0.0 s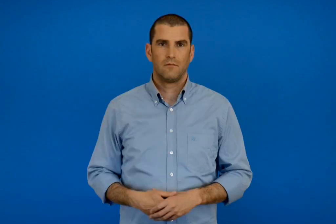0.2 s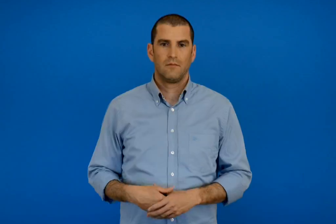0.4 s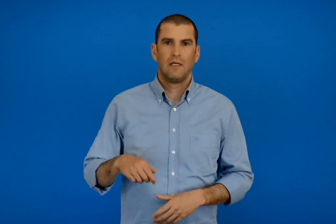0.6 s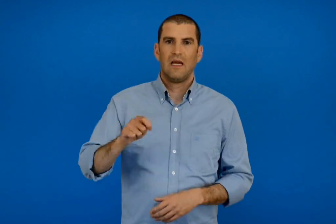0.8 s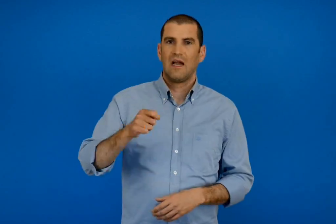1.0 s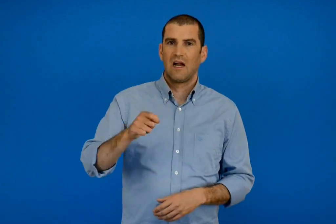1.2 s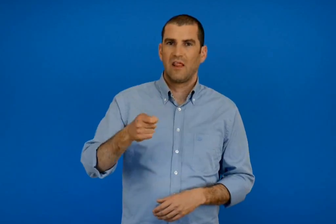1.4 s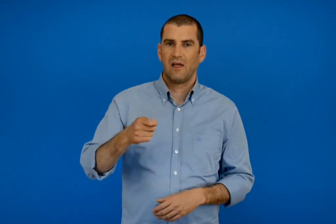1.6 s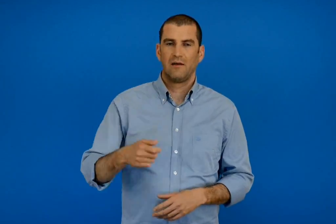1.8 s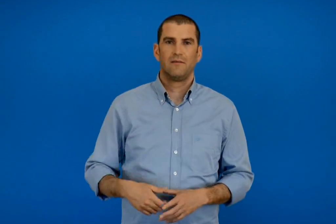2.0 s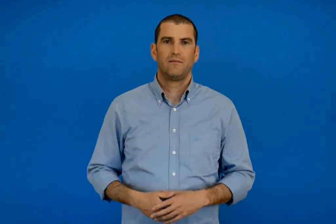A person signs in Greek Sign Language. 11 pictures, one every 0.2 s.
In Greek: κλειδιά
